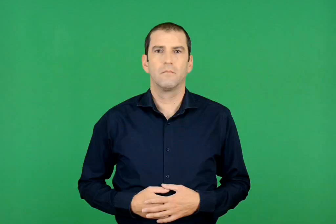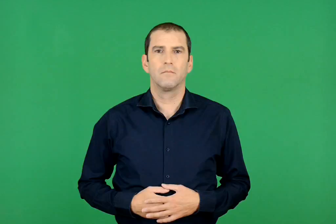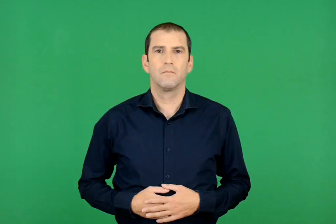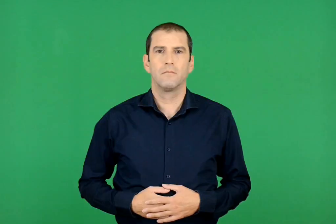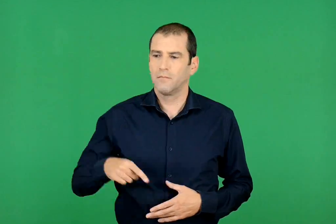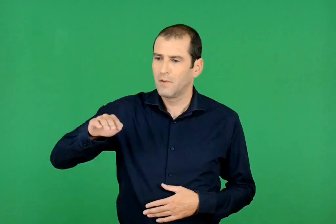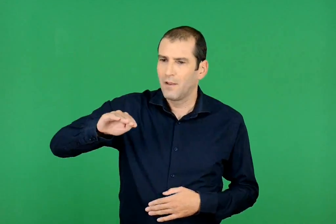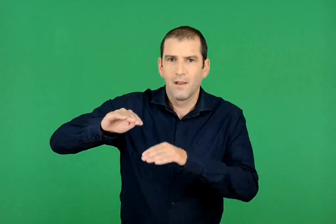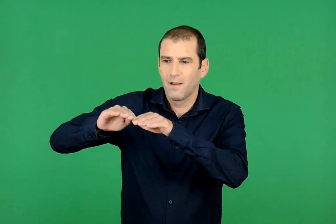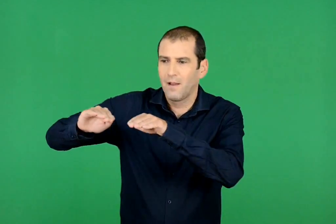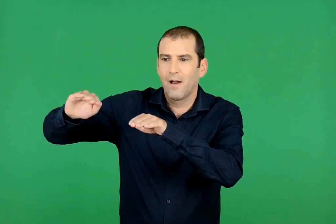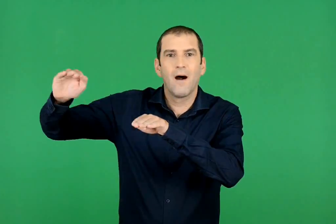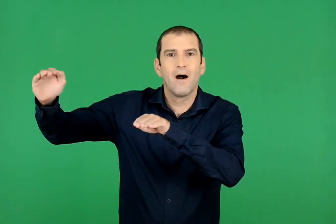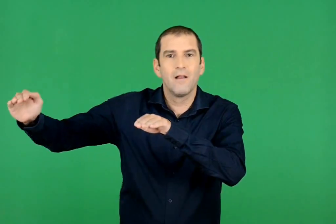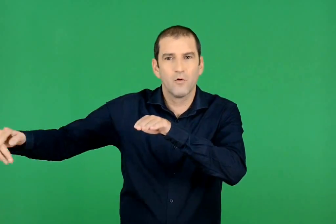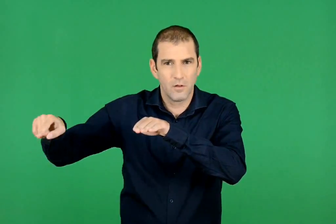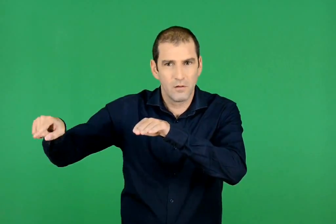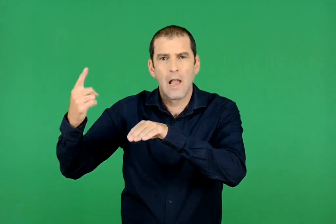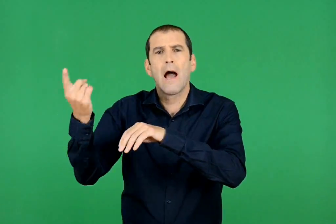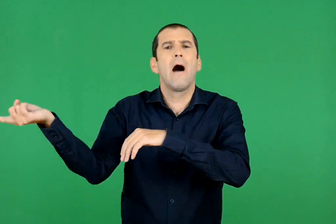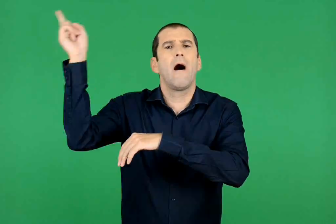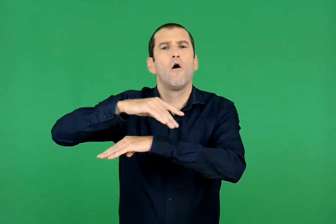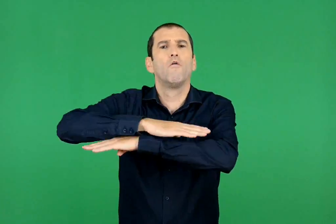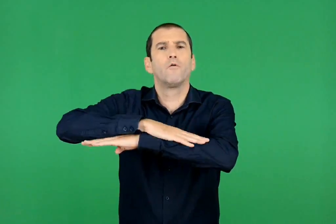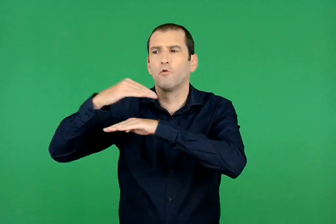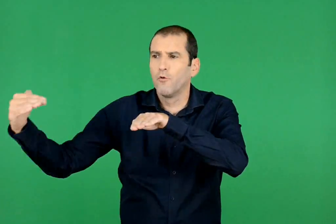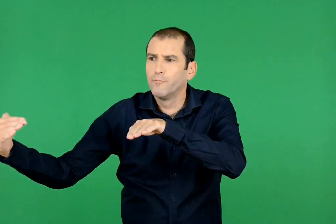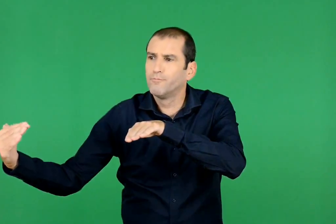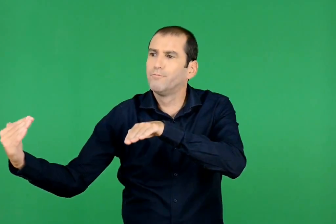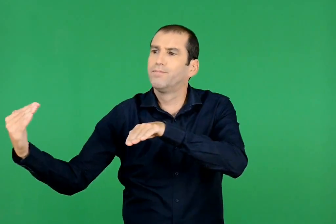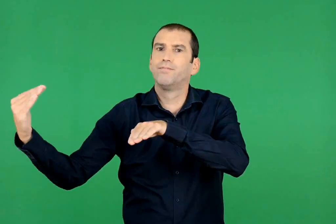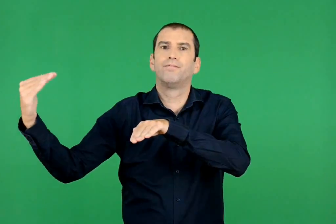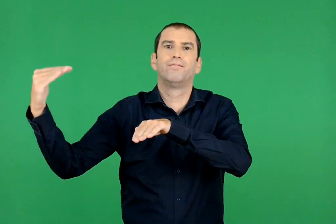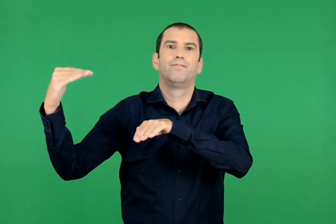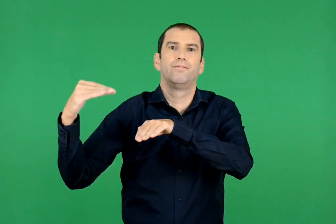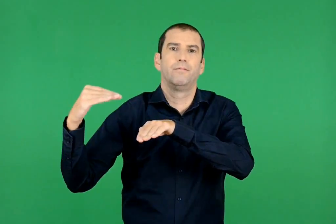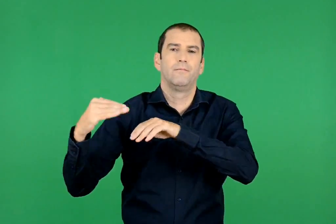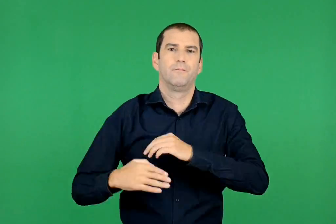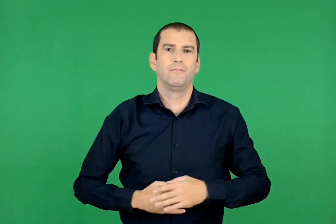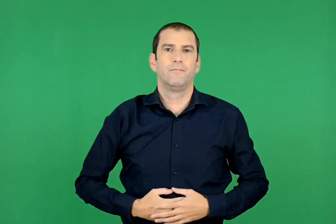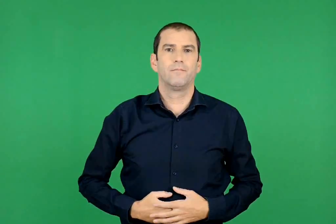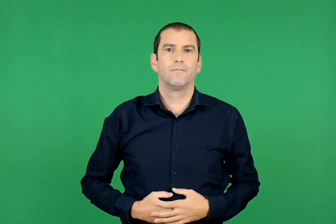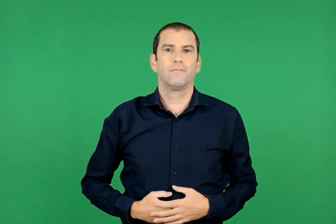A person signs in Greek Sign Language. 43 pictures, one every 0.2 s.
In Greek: πέρα από την ανηφόρα , ξεπρόβαλε η μούρη ενός άλλου φορτηγού
